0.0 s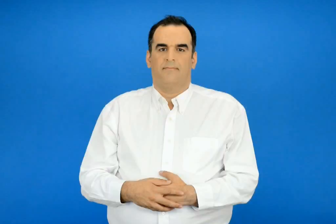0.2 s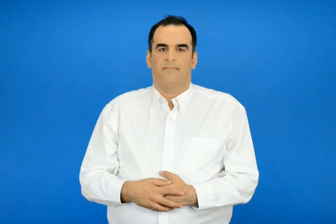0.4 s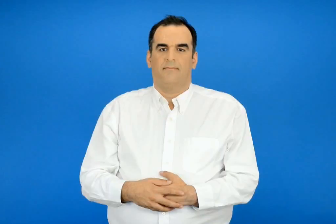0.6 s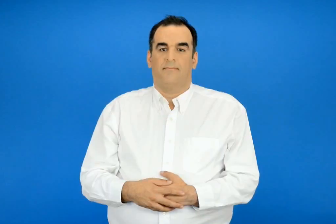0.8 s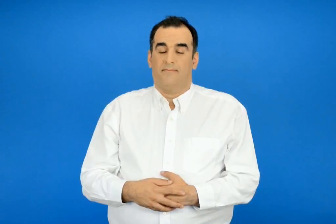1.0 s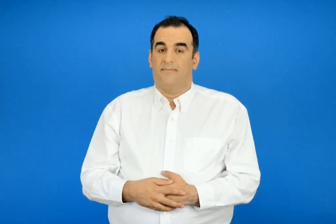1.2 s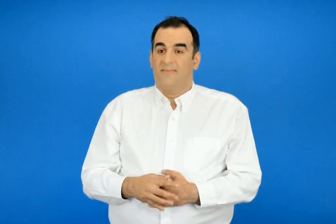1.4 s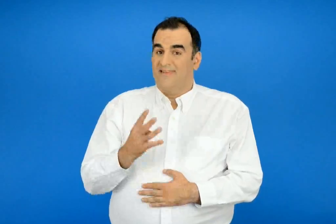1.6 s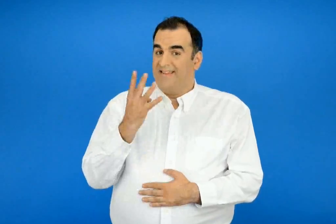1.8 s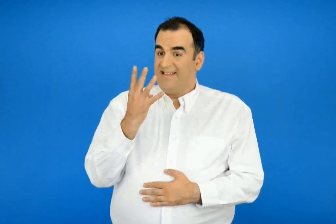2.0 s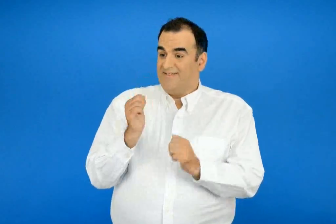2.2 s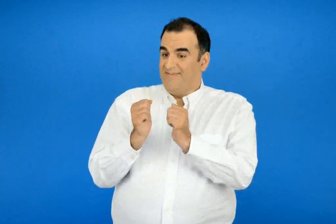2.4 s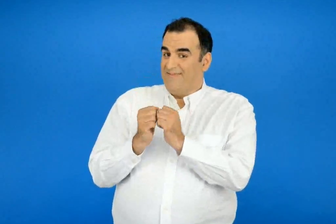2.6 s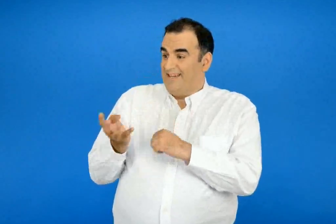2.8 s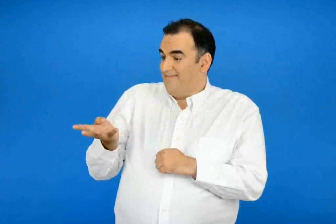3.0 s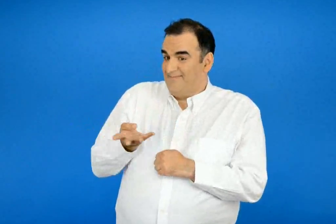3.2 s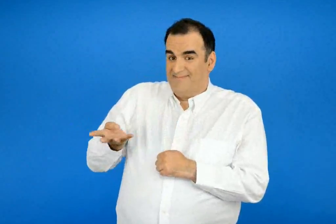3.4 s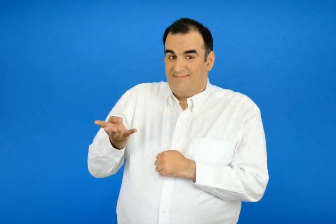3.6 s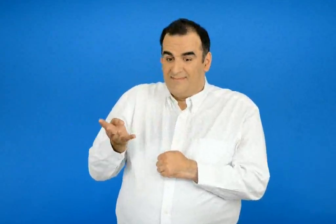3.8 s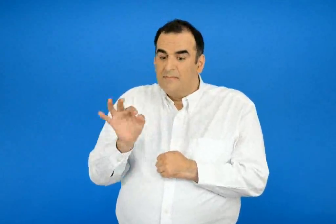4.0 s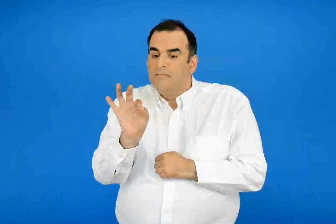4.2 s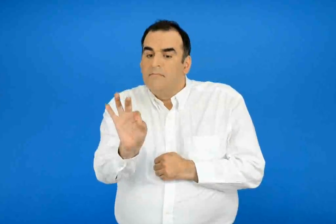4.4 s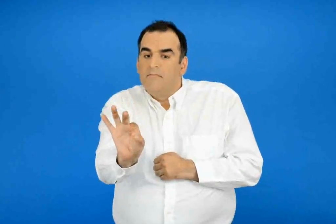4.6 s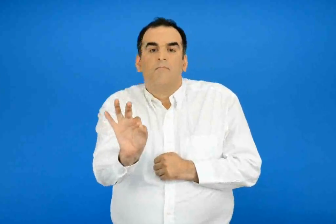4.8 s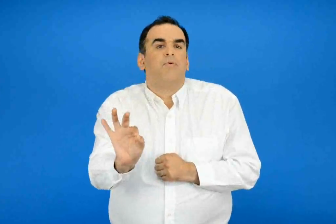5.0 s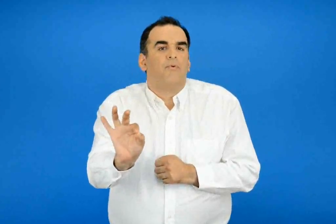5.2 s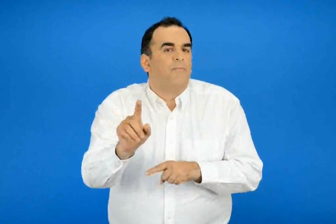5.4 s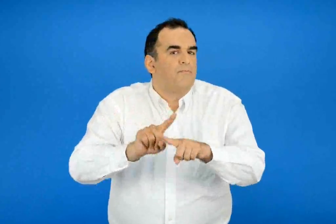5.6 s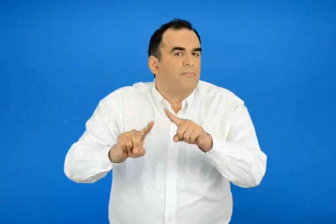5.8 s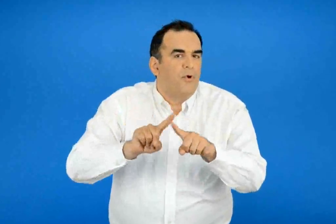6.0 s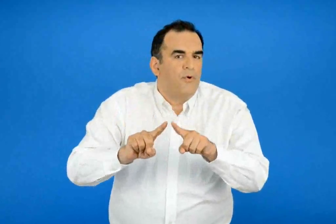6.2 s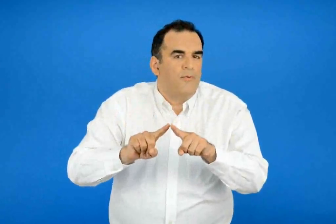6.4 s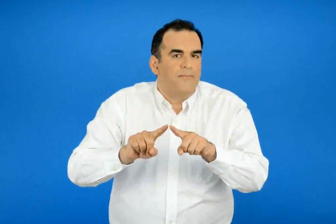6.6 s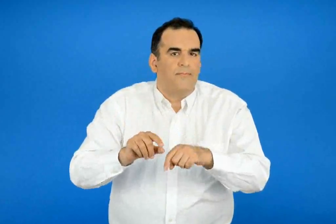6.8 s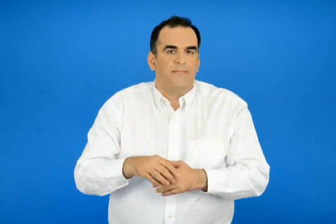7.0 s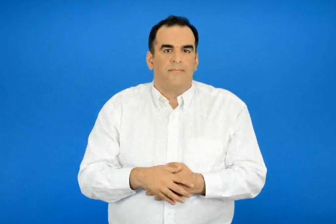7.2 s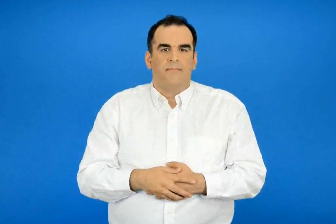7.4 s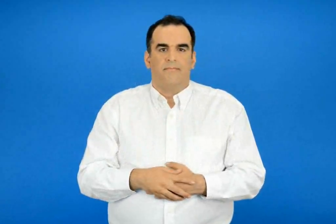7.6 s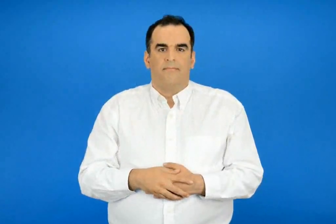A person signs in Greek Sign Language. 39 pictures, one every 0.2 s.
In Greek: σε ποιό μέρος έφτασαν οι τέσσερις φίλοι ;
